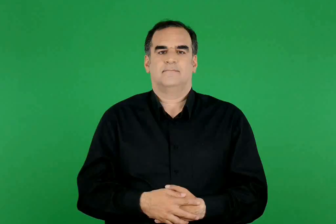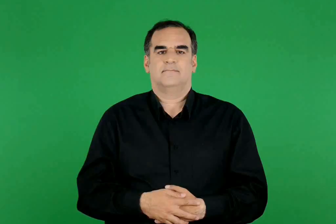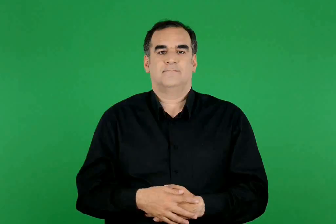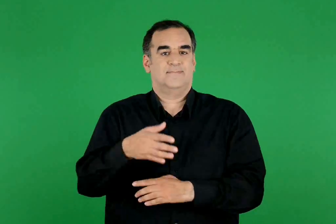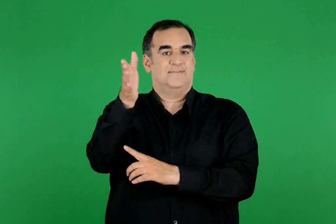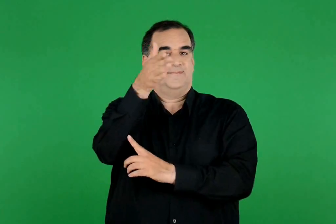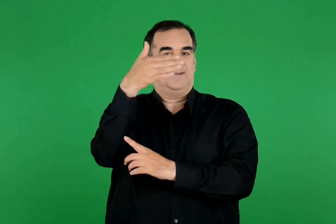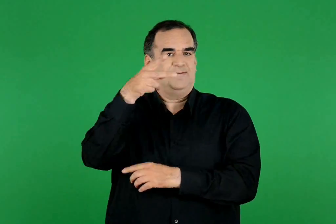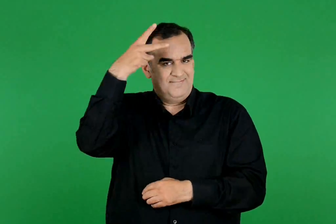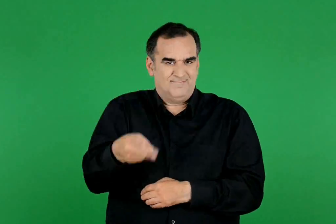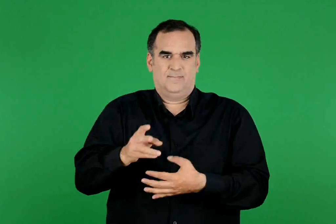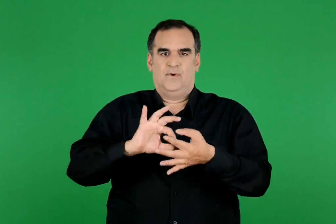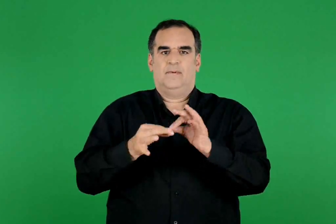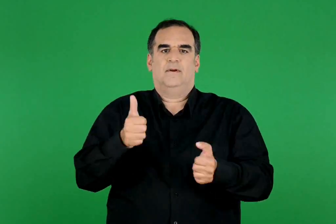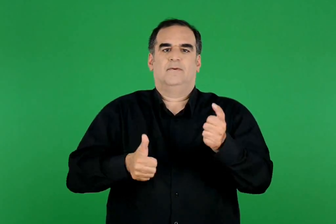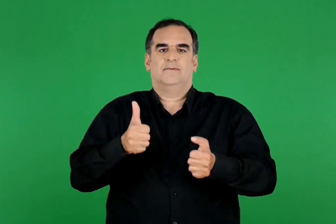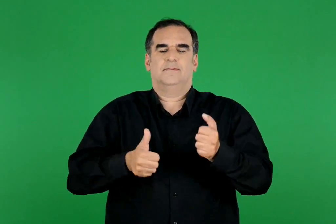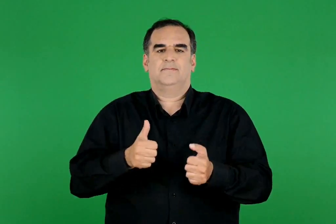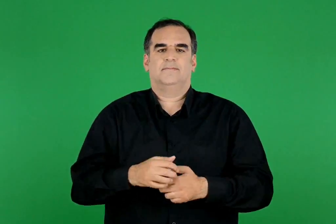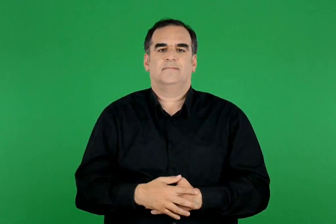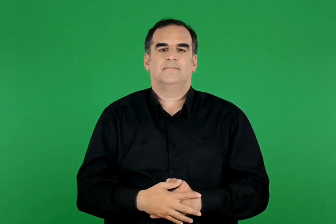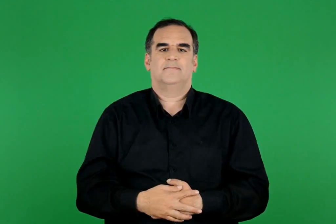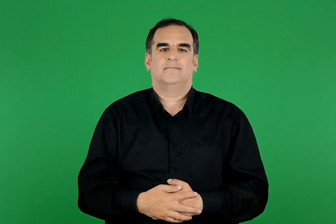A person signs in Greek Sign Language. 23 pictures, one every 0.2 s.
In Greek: σημαία των ολυμπιακών αγώνων
